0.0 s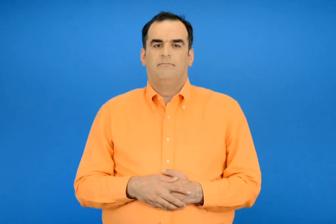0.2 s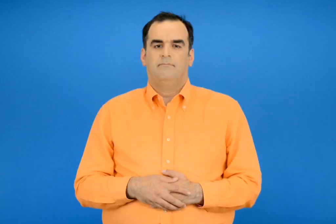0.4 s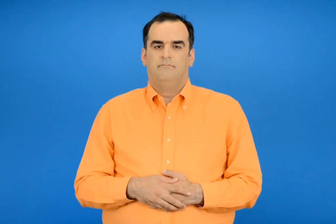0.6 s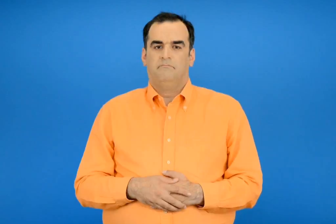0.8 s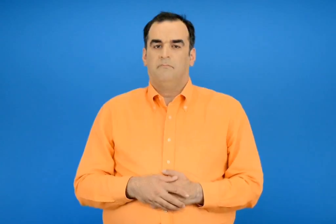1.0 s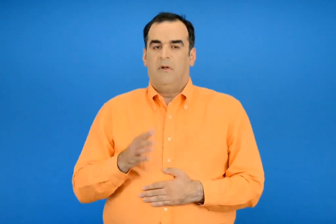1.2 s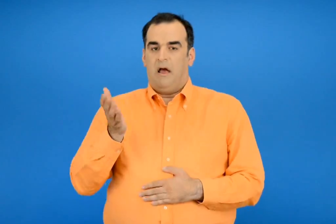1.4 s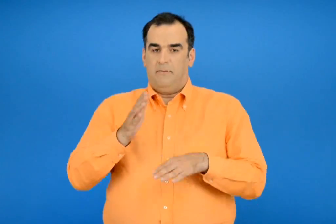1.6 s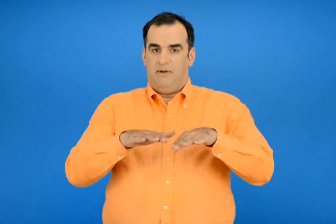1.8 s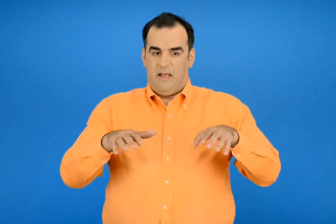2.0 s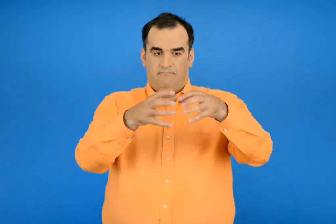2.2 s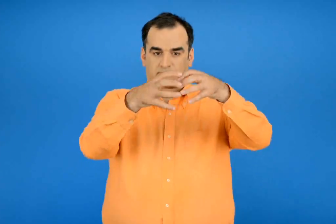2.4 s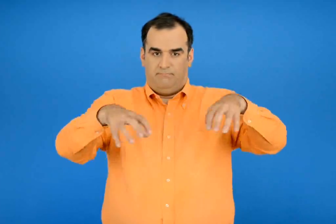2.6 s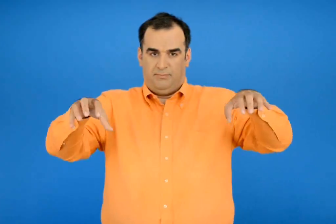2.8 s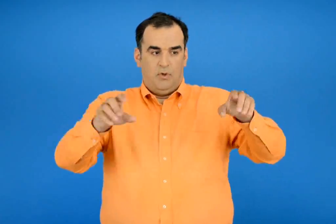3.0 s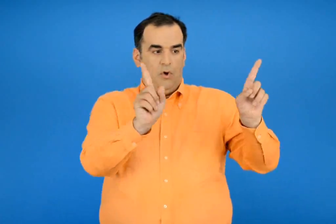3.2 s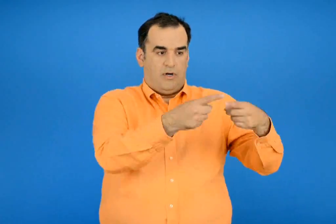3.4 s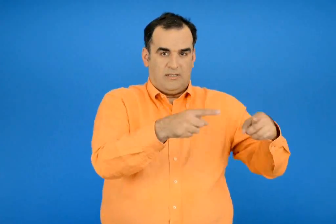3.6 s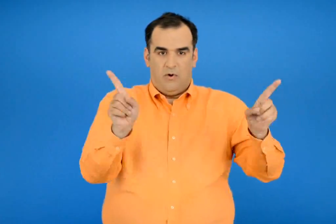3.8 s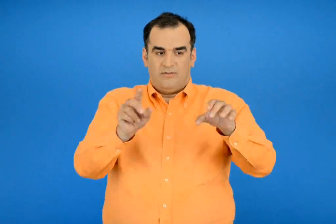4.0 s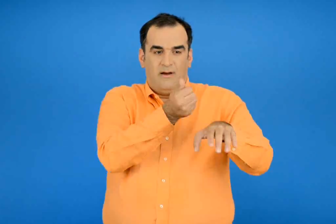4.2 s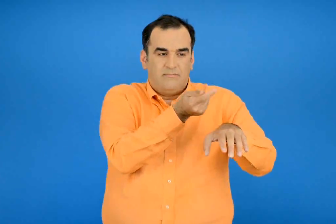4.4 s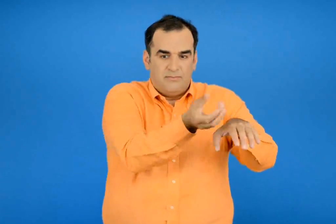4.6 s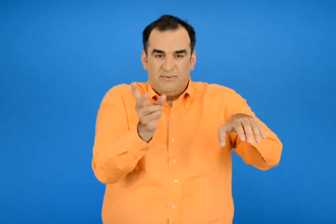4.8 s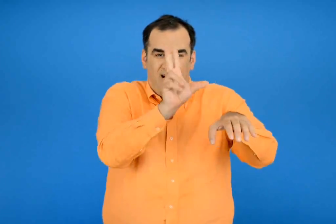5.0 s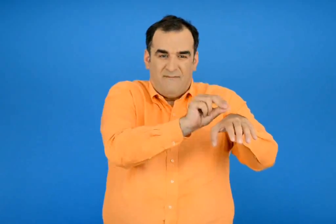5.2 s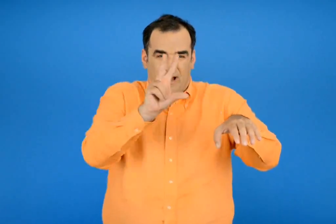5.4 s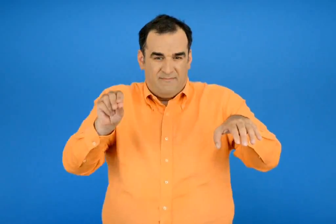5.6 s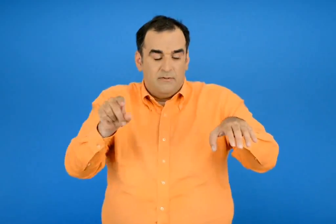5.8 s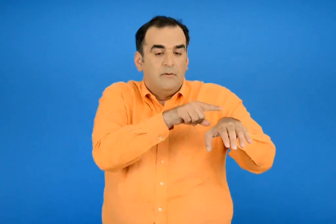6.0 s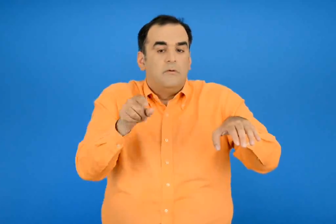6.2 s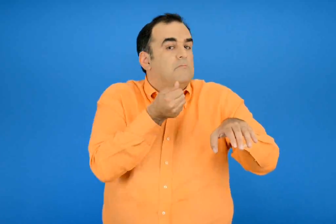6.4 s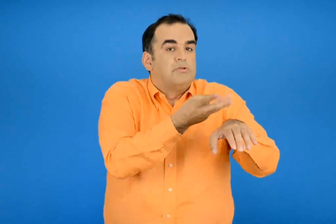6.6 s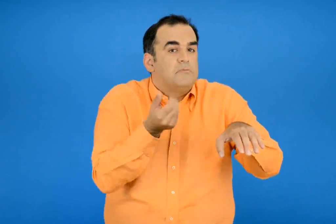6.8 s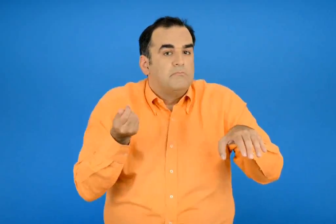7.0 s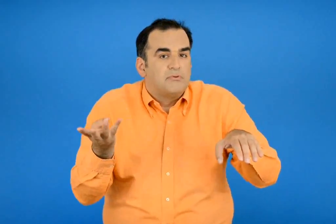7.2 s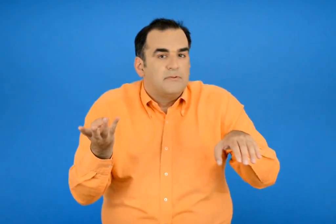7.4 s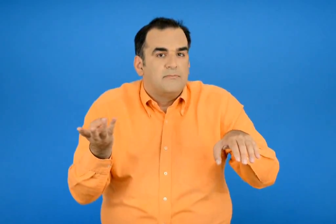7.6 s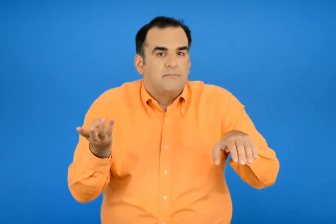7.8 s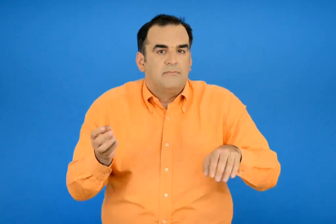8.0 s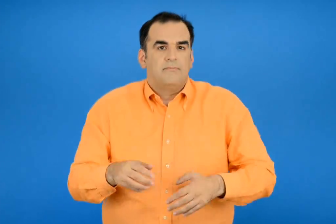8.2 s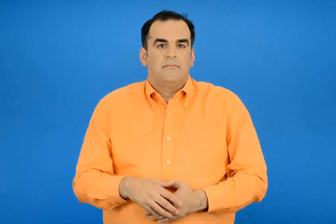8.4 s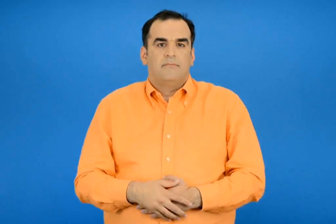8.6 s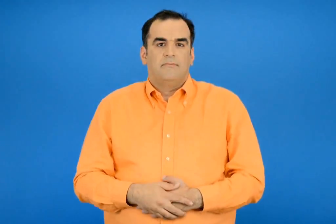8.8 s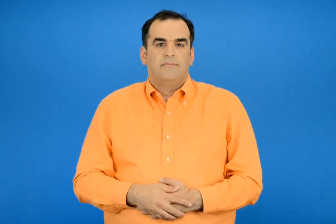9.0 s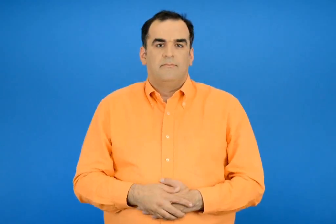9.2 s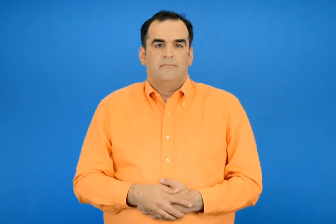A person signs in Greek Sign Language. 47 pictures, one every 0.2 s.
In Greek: αν χωριστούν σε δύο ακριβώς ιδίες ορχήστρες ποσά παιδιά θα έπαιζαν σε καθεμιά ;
